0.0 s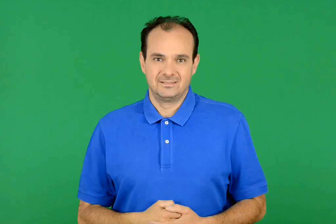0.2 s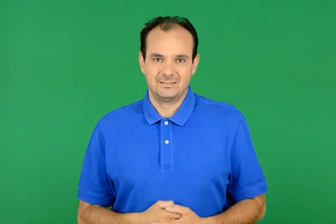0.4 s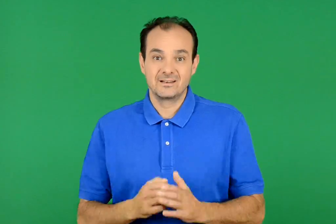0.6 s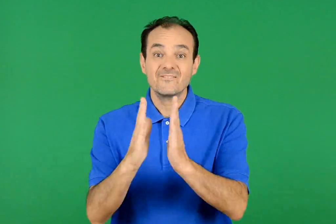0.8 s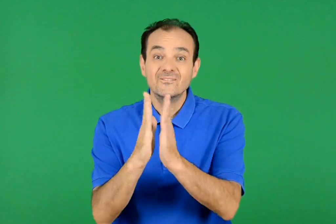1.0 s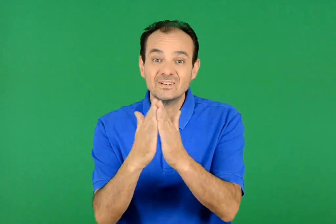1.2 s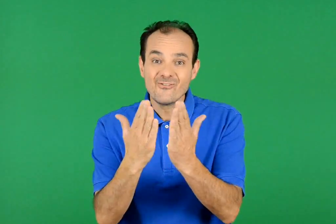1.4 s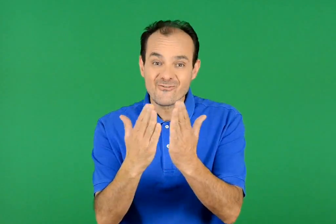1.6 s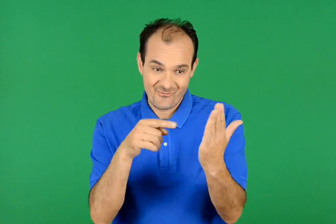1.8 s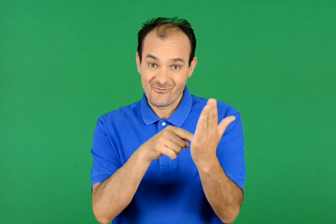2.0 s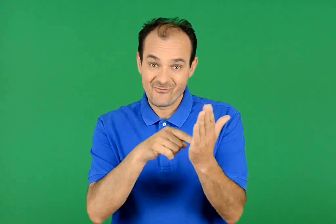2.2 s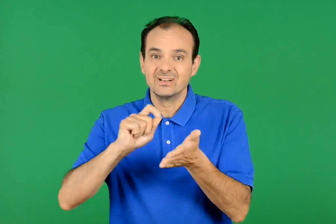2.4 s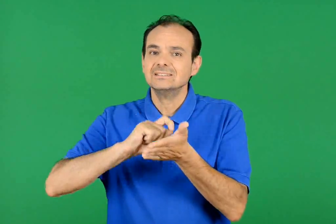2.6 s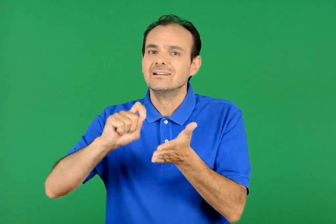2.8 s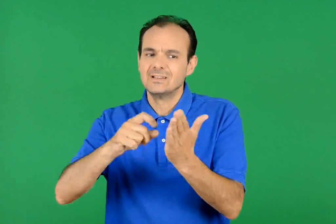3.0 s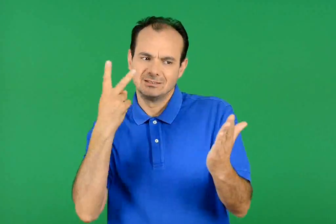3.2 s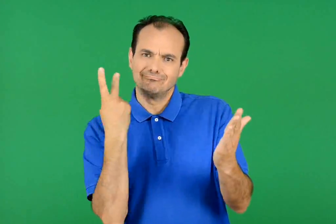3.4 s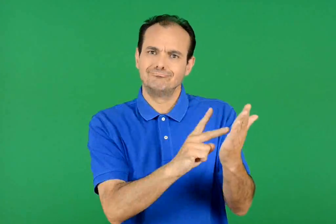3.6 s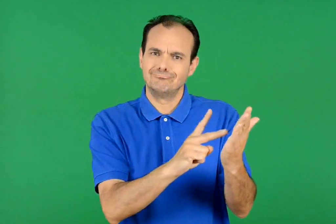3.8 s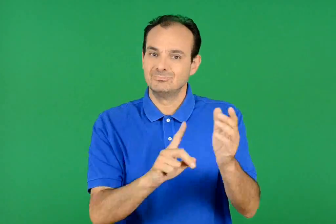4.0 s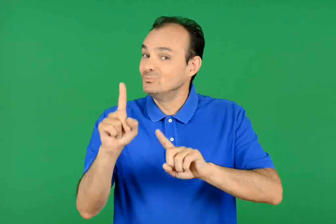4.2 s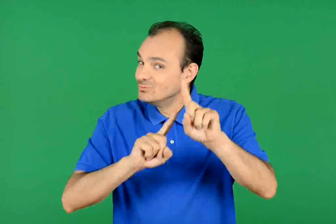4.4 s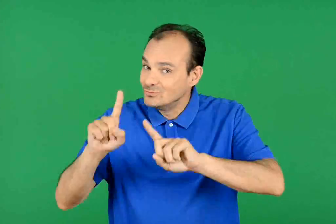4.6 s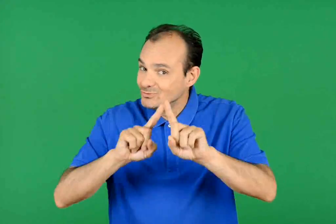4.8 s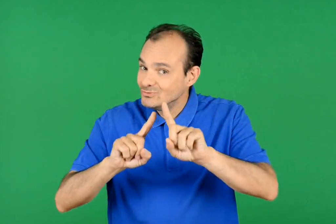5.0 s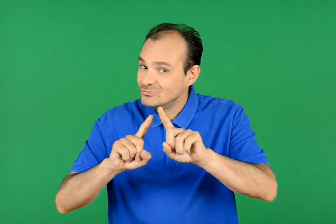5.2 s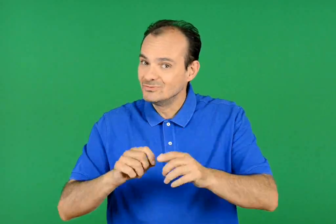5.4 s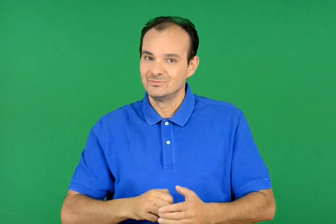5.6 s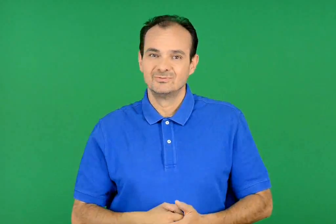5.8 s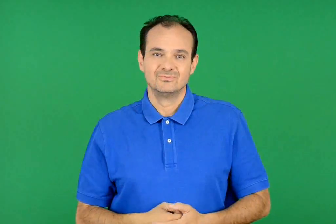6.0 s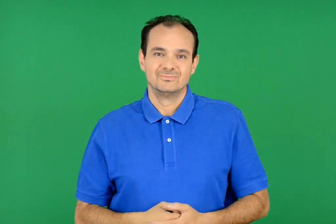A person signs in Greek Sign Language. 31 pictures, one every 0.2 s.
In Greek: ποιος είναι ο συγγραφέας του ;
